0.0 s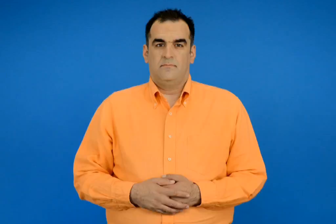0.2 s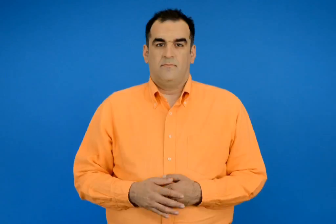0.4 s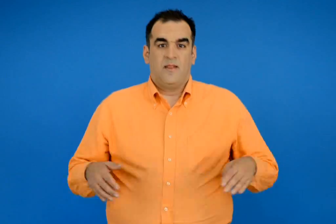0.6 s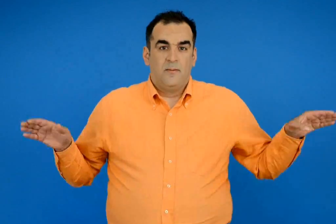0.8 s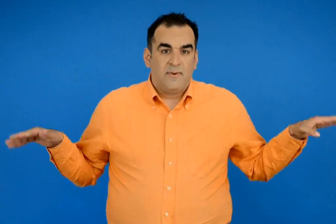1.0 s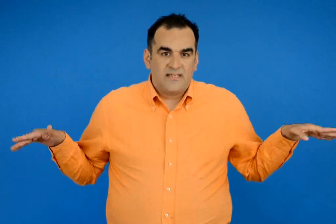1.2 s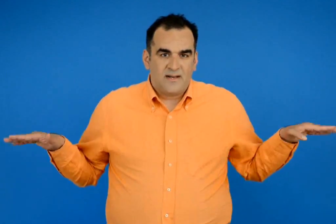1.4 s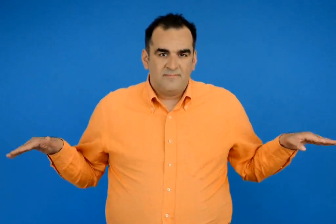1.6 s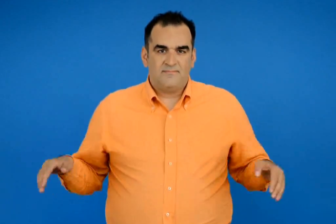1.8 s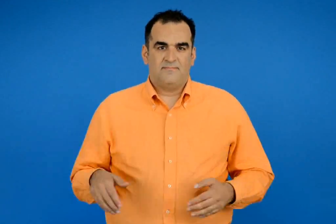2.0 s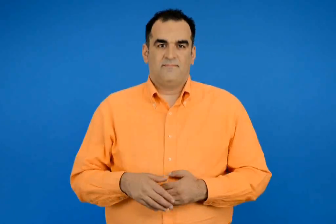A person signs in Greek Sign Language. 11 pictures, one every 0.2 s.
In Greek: περιστέρι
